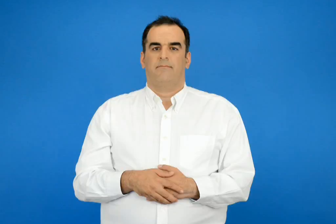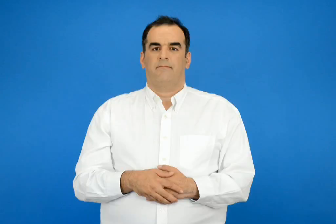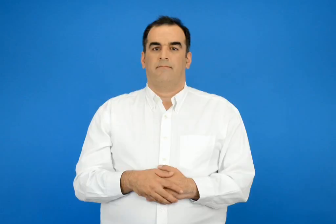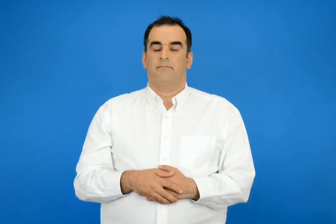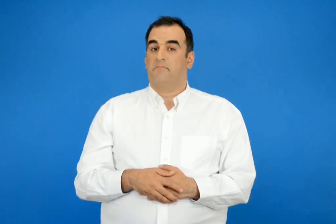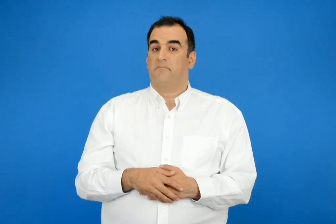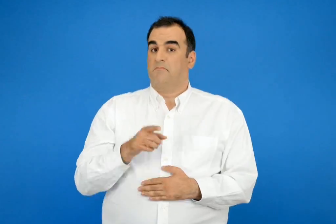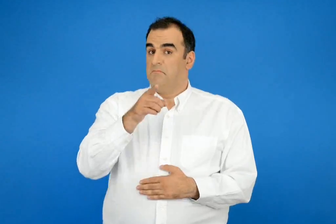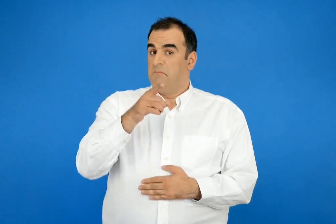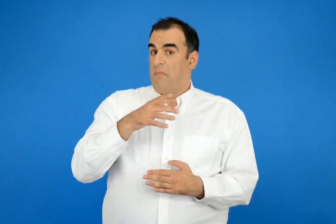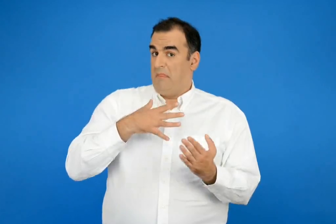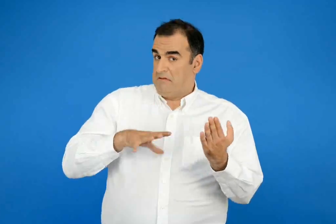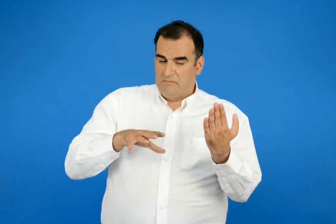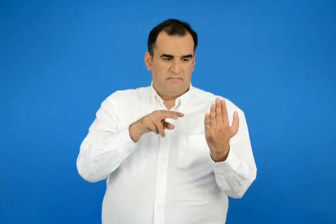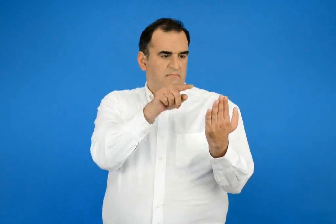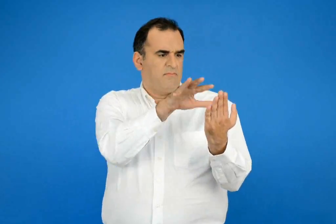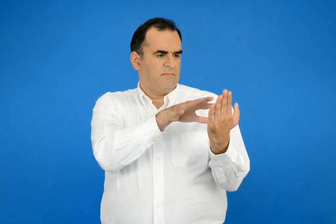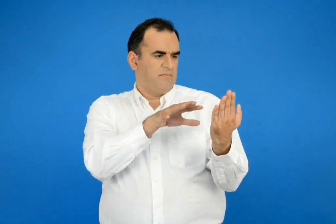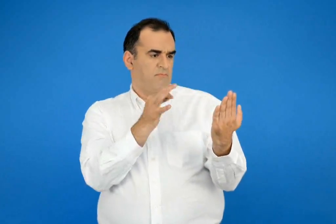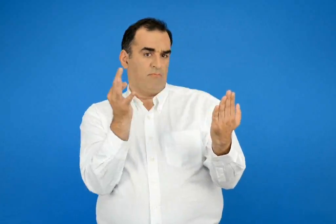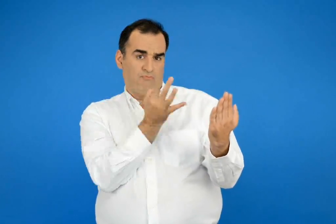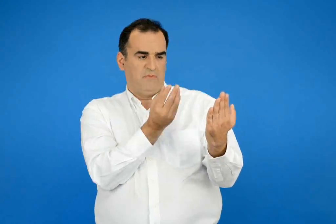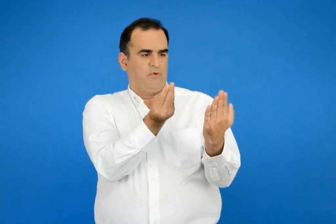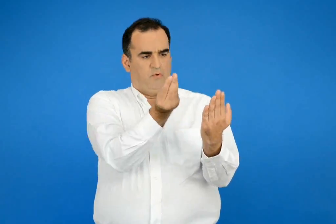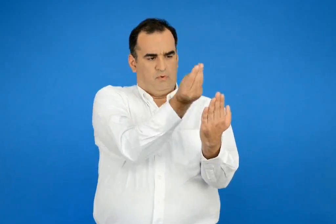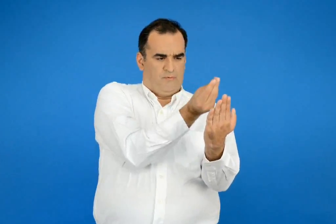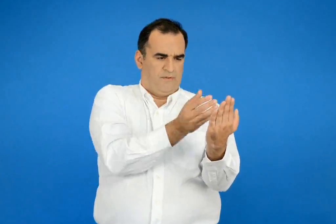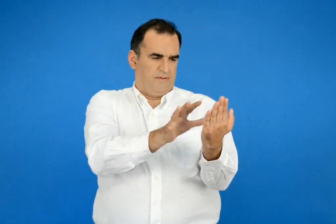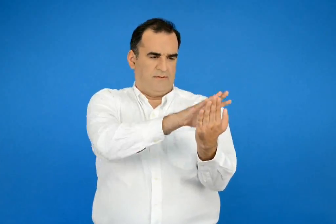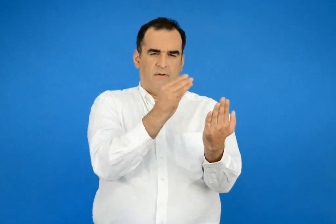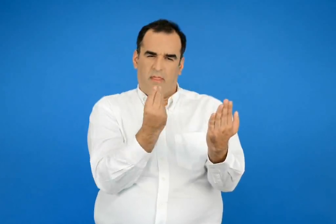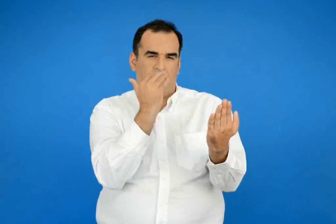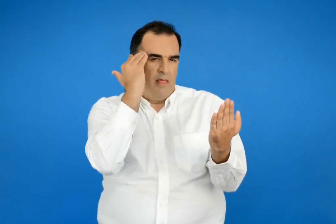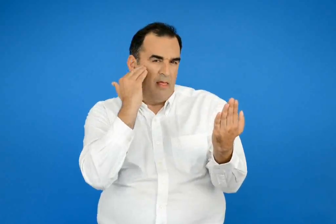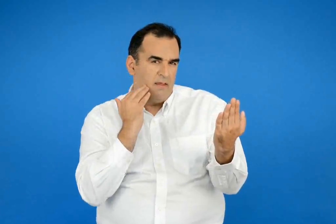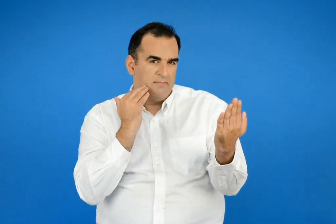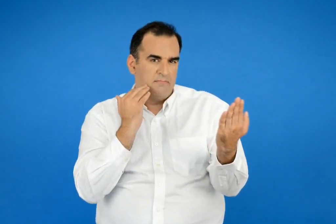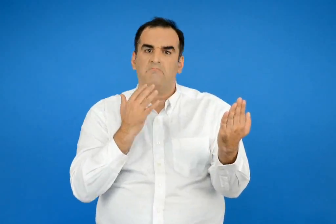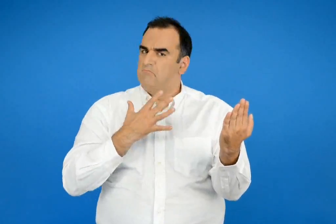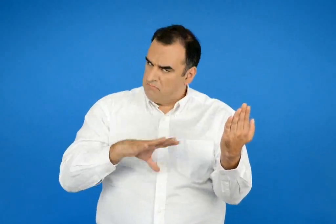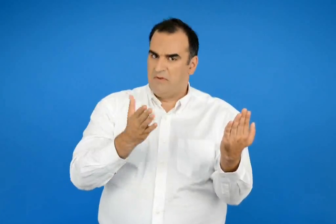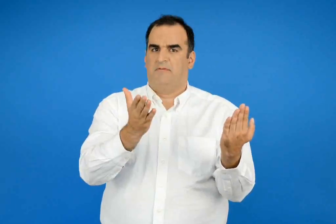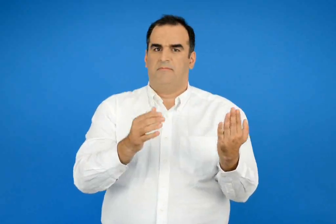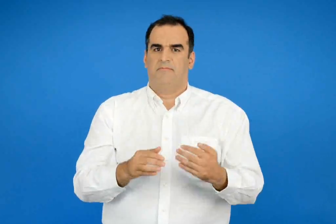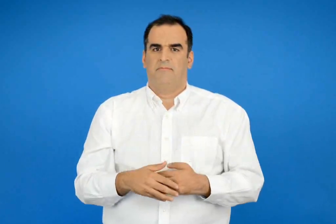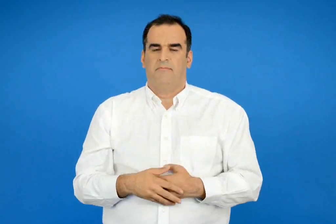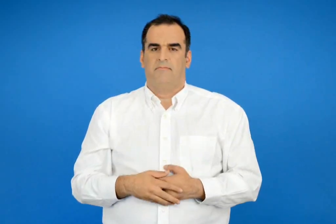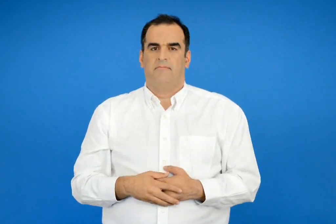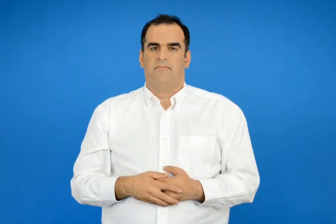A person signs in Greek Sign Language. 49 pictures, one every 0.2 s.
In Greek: αν θέλεις μπορείς να προσθέσεις ζωγραφιές για να γινει ένα ωραίο πόστες
